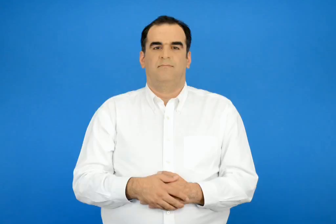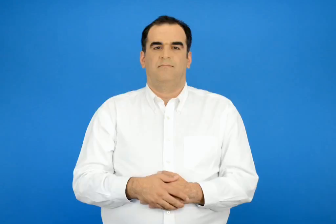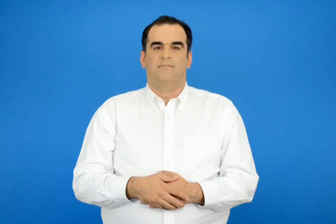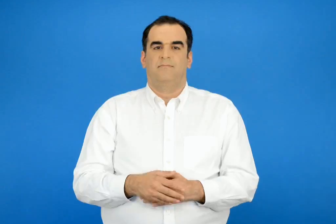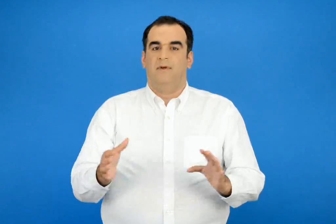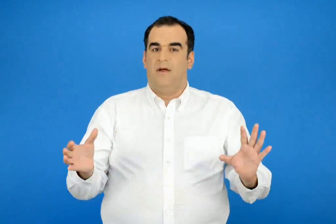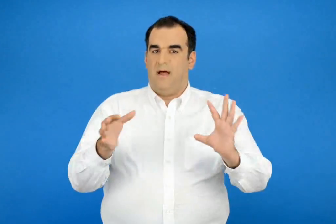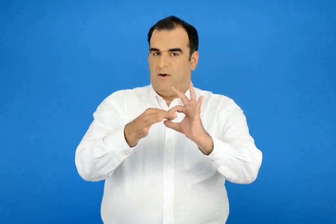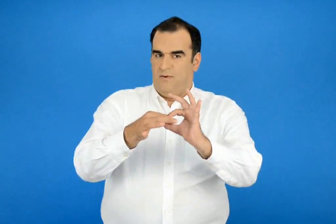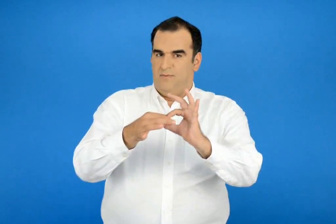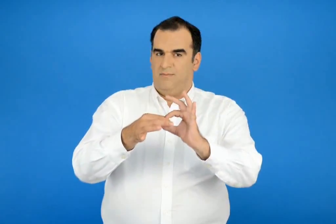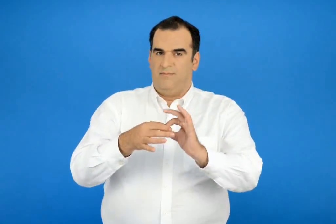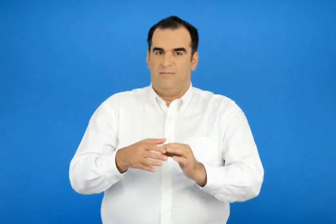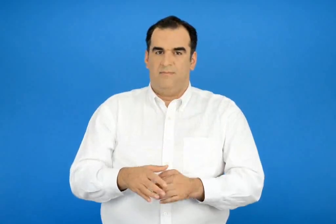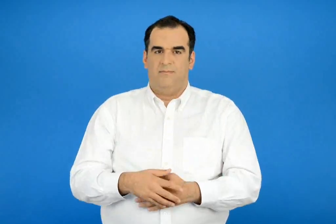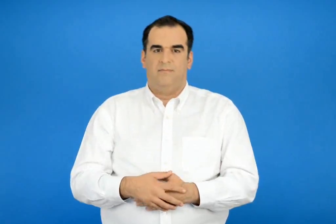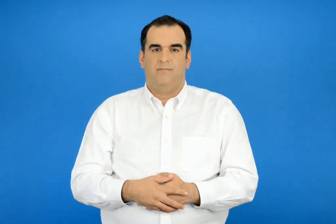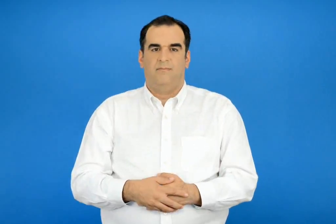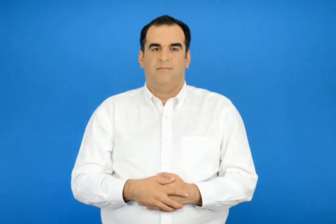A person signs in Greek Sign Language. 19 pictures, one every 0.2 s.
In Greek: ενώνω
